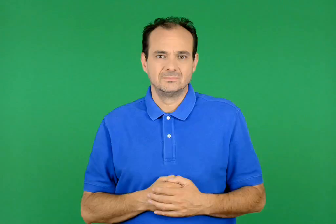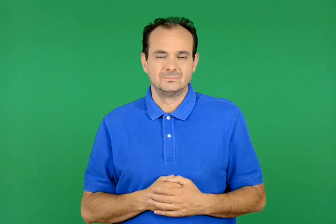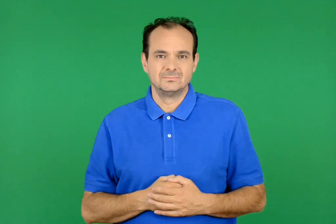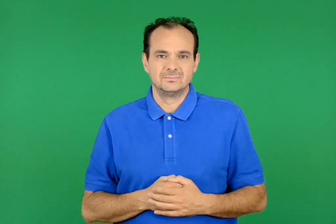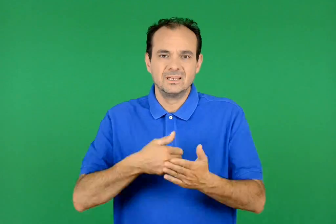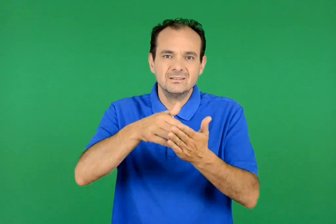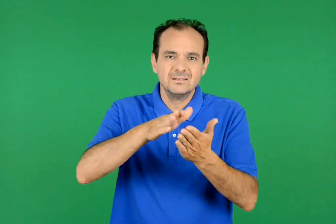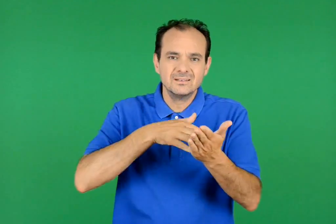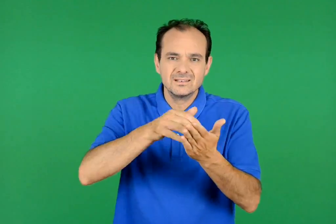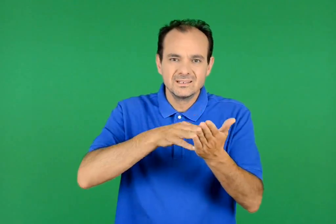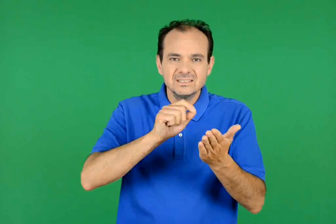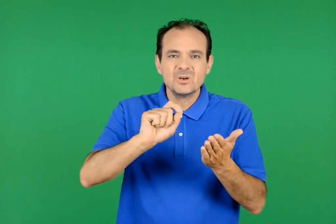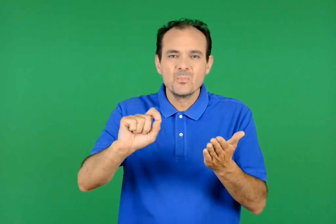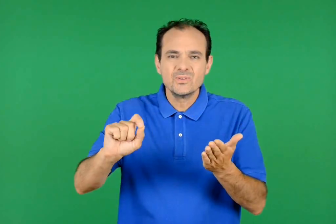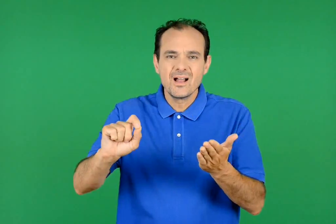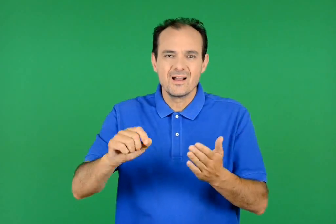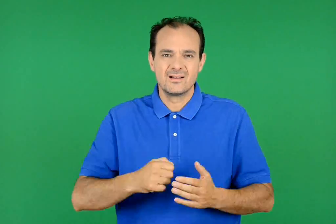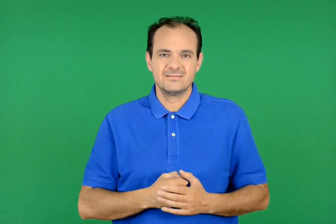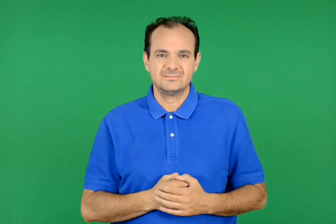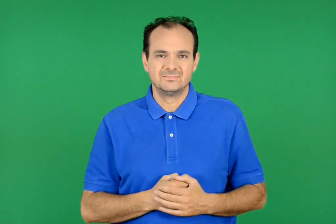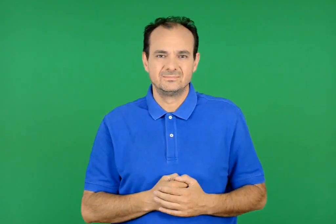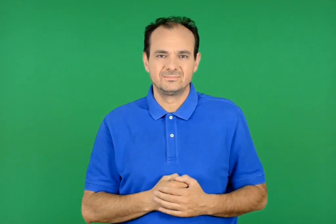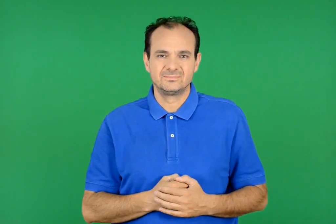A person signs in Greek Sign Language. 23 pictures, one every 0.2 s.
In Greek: ξυλομπογιά
